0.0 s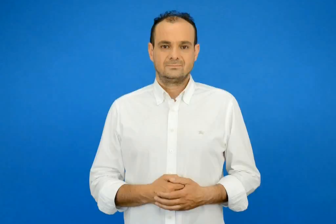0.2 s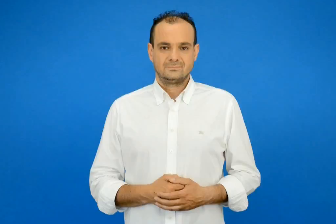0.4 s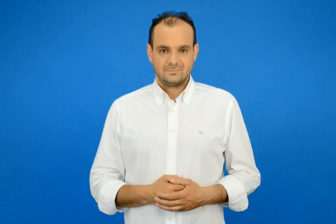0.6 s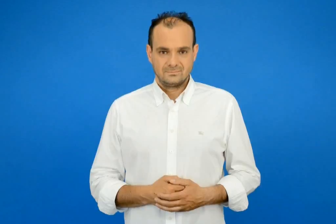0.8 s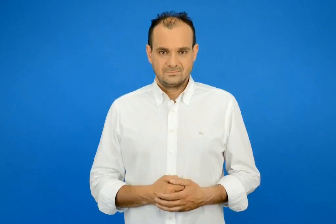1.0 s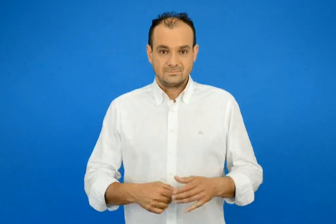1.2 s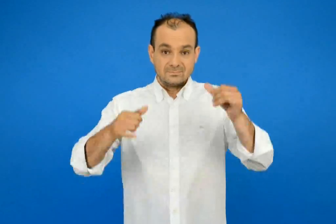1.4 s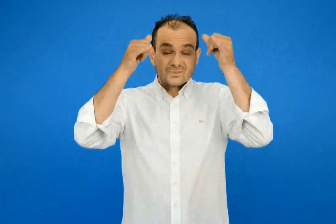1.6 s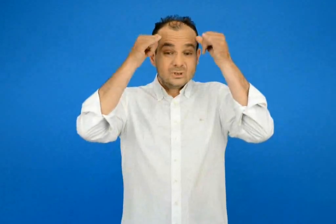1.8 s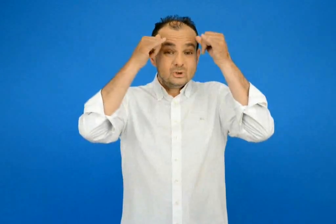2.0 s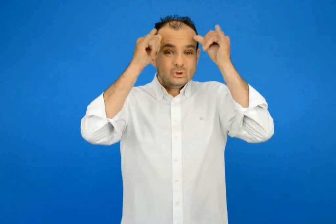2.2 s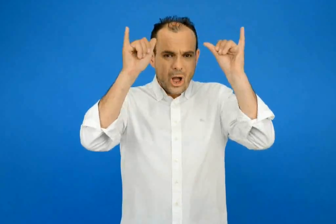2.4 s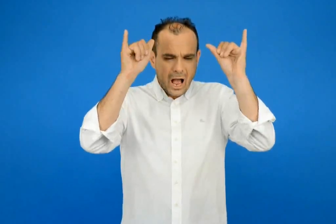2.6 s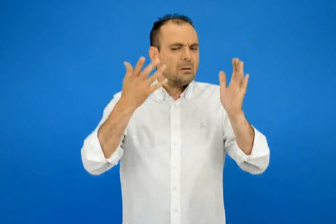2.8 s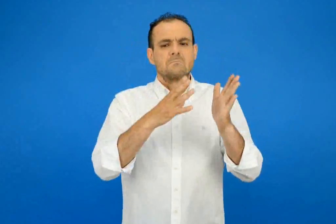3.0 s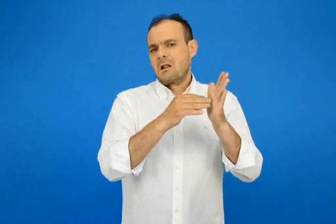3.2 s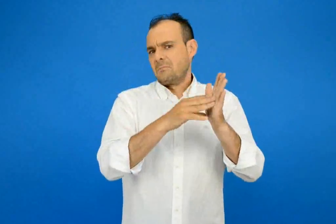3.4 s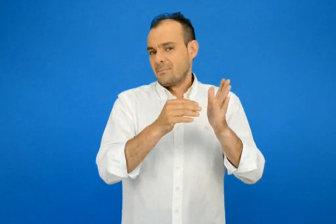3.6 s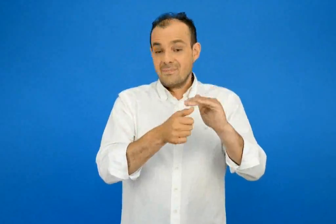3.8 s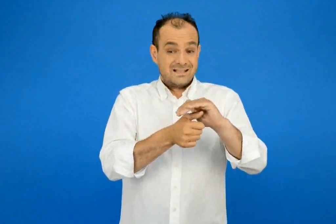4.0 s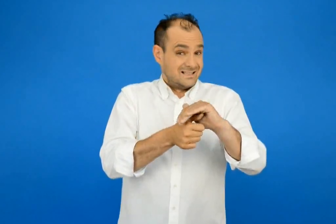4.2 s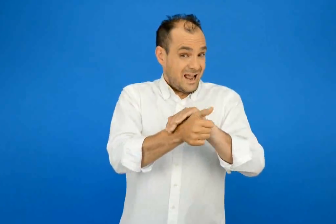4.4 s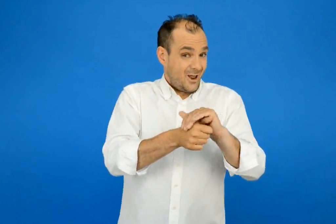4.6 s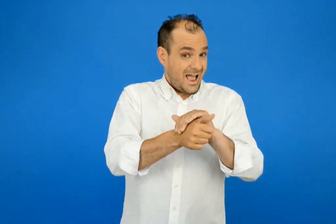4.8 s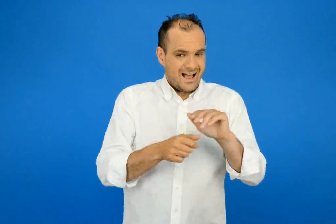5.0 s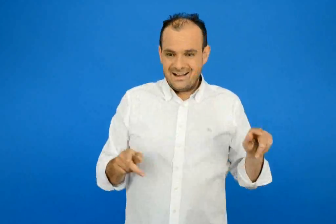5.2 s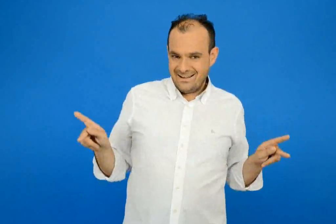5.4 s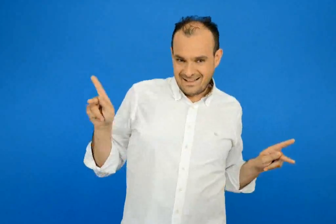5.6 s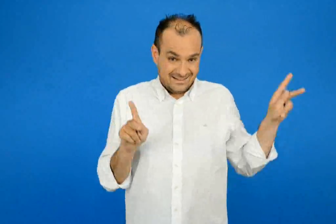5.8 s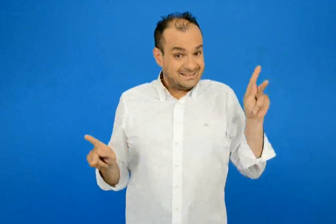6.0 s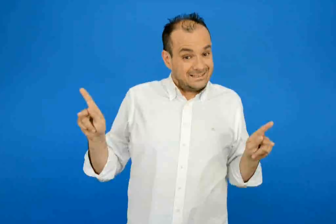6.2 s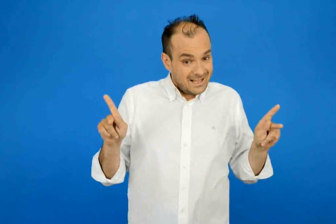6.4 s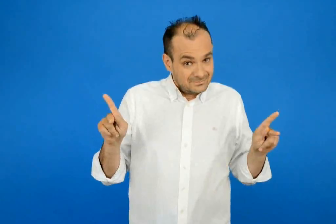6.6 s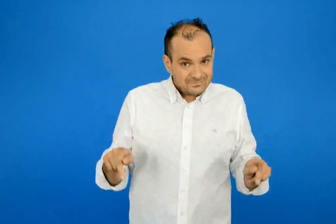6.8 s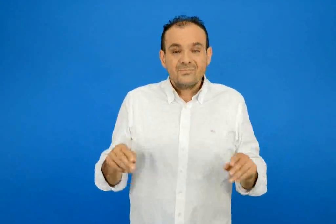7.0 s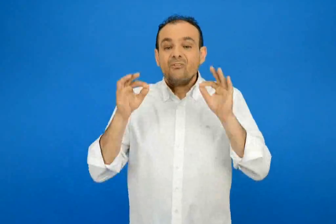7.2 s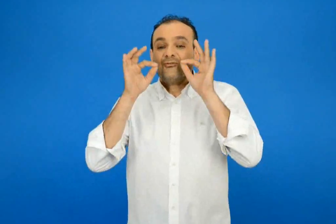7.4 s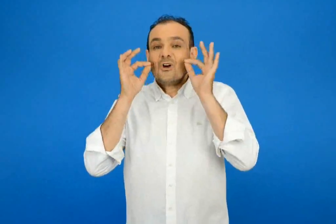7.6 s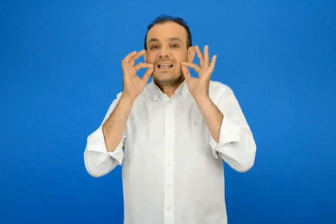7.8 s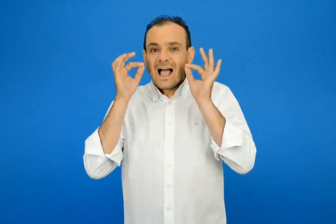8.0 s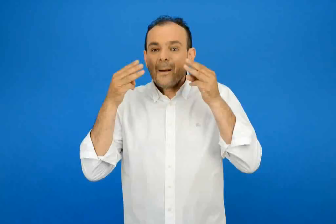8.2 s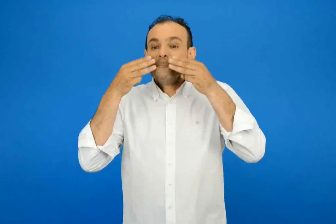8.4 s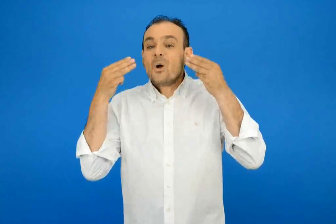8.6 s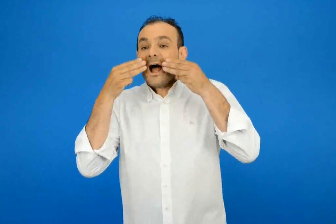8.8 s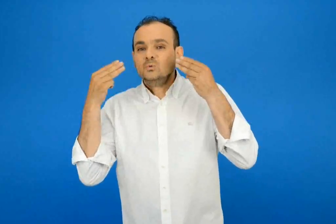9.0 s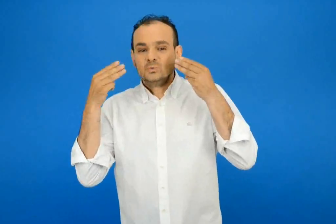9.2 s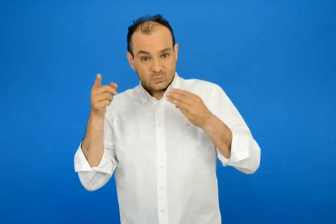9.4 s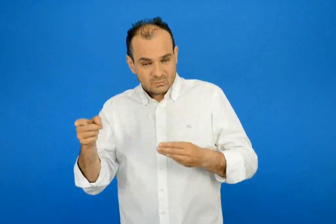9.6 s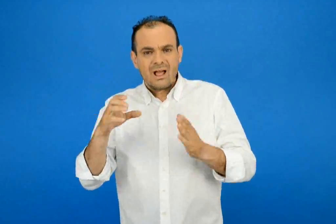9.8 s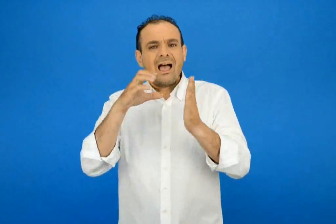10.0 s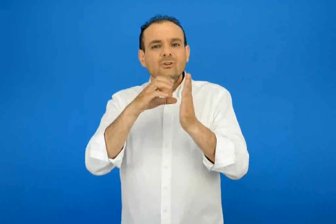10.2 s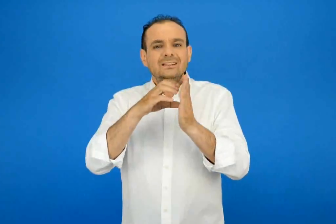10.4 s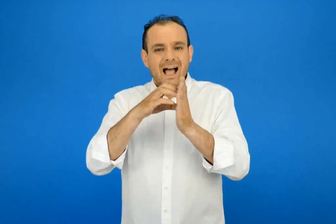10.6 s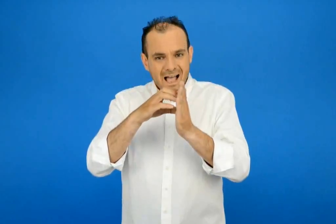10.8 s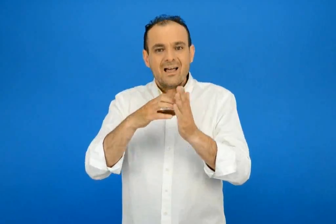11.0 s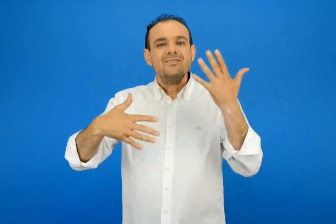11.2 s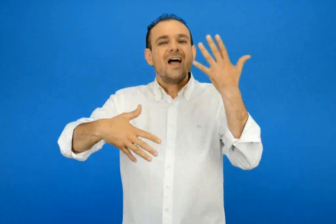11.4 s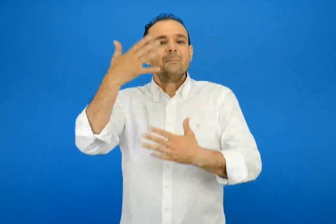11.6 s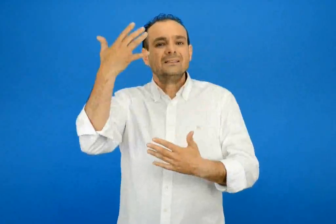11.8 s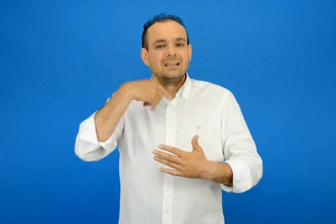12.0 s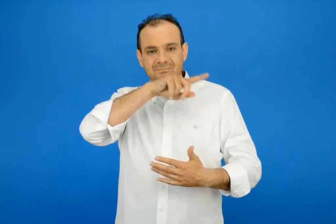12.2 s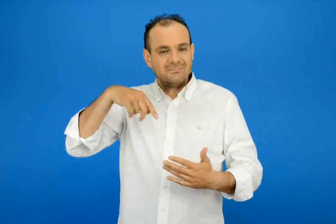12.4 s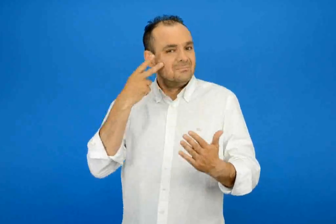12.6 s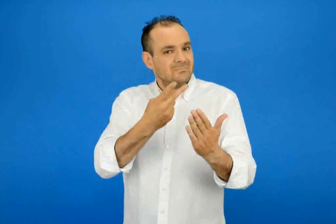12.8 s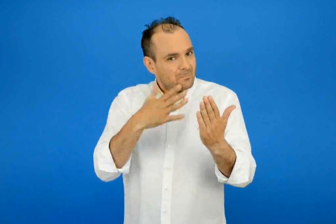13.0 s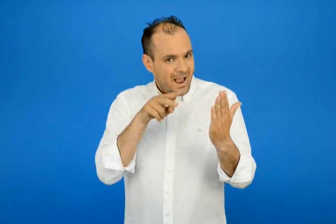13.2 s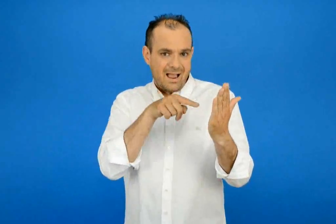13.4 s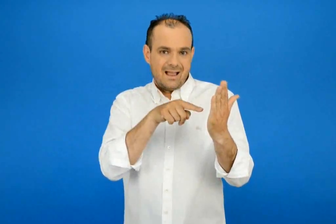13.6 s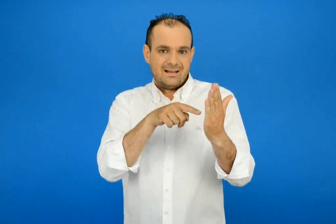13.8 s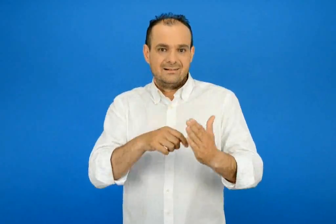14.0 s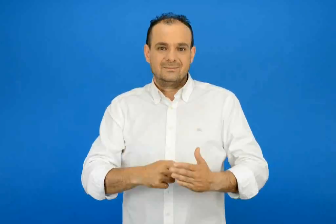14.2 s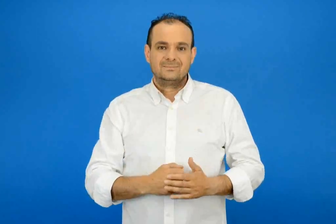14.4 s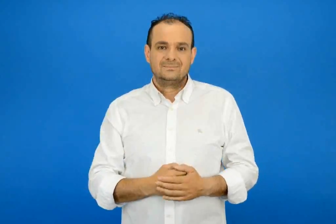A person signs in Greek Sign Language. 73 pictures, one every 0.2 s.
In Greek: ζώα όπως η χελώνα καρέτα καρέτα η φώκια μονάχους μονάχους που είδαμε στην ενότητα 15
